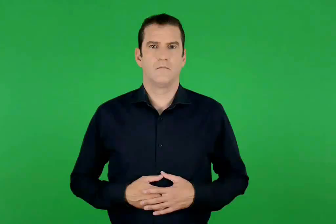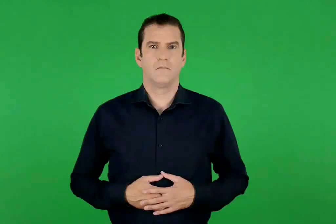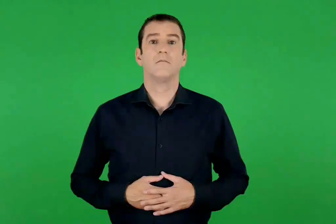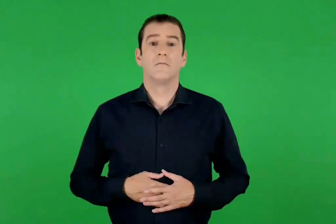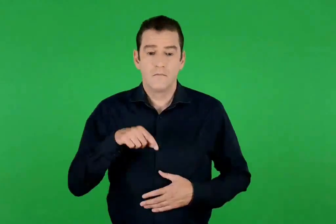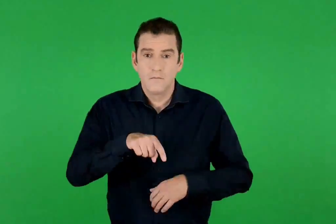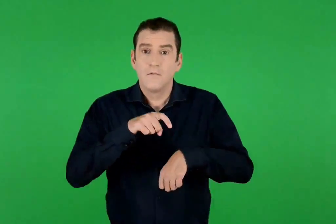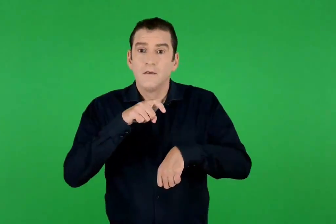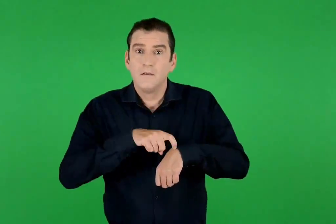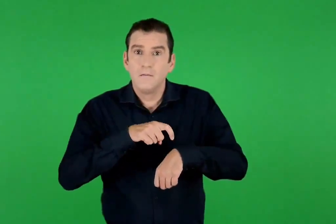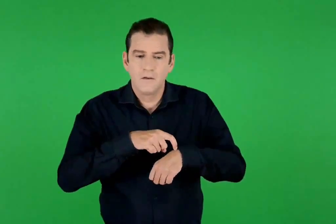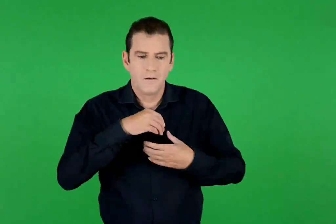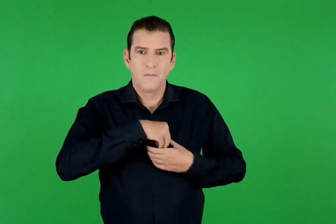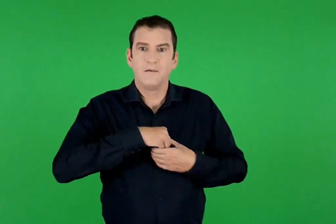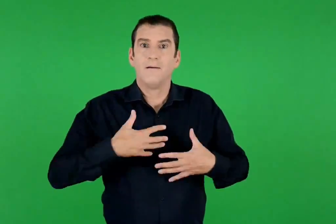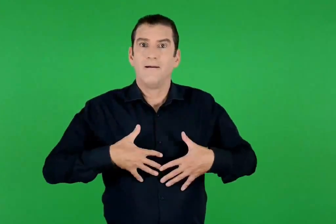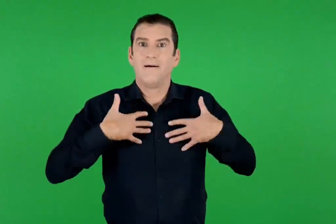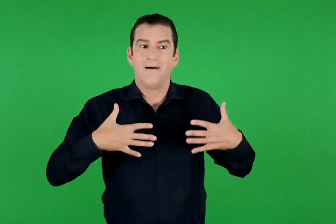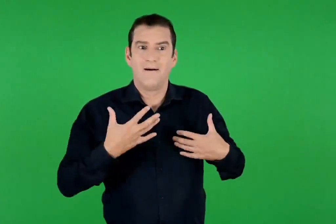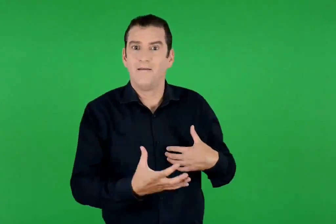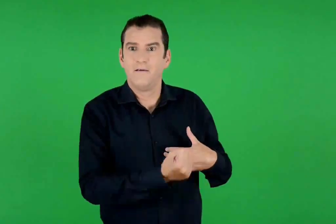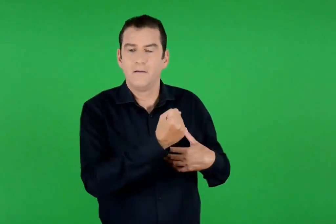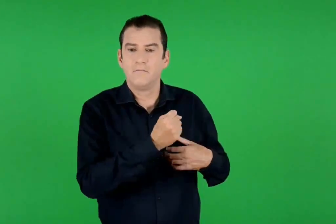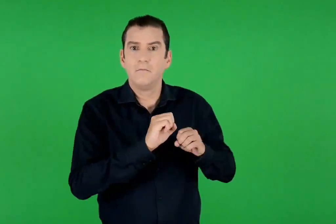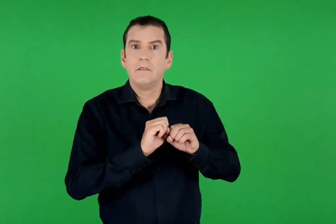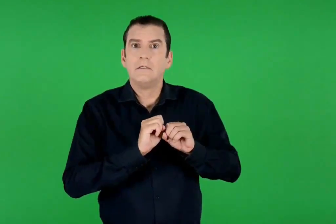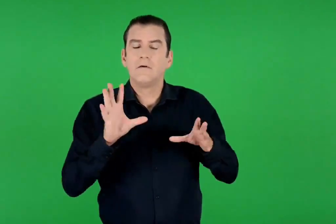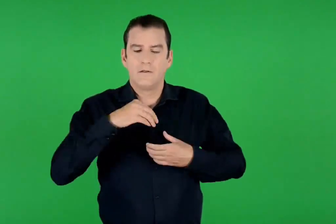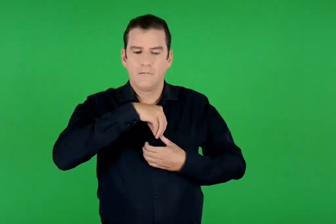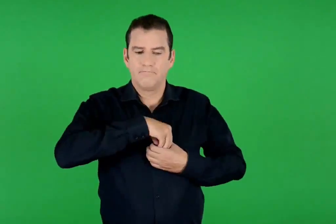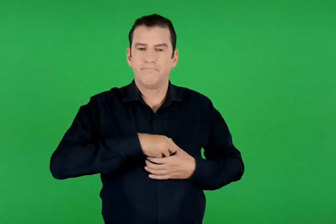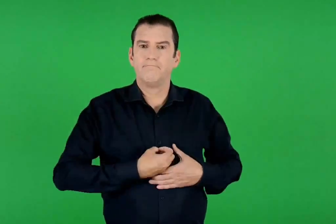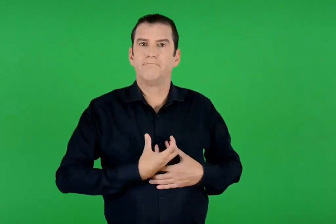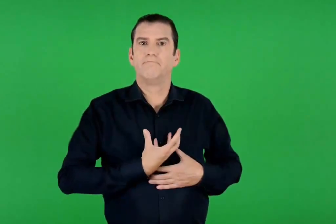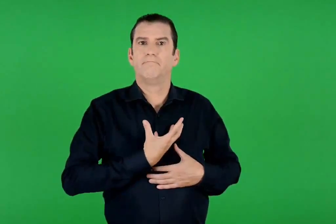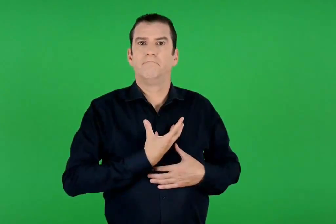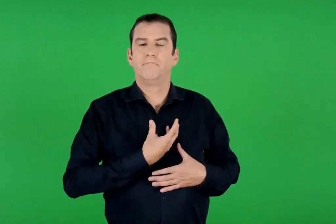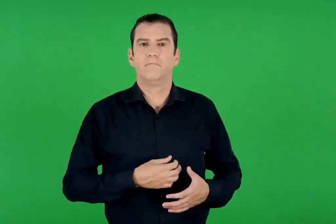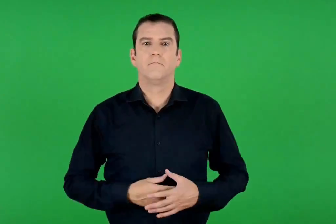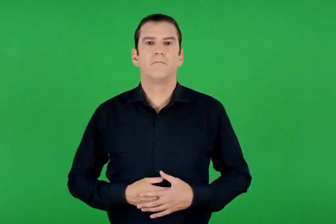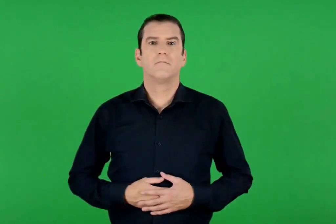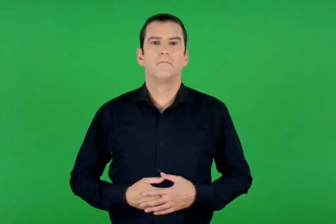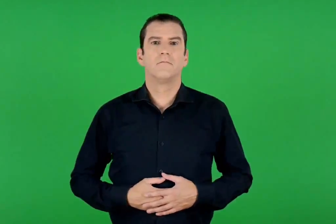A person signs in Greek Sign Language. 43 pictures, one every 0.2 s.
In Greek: κι εκεί που ακέρια χαίρεται , αιφνίδια από βαθιά της
